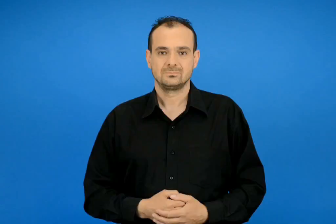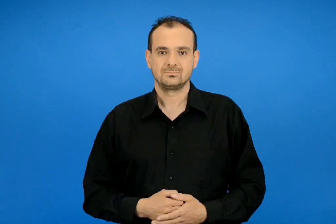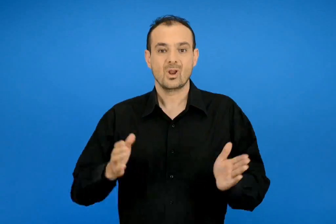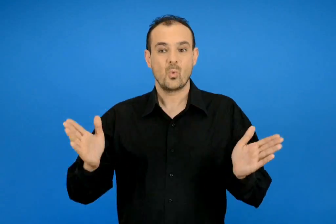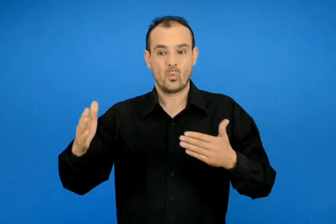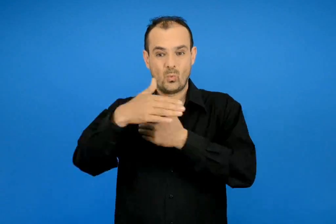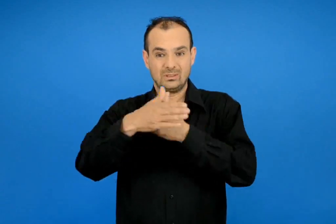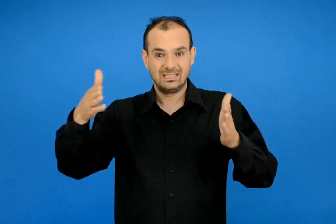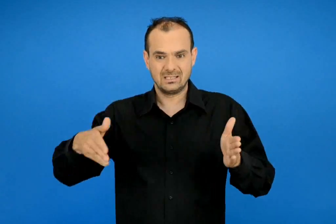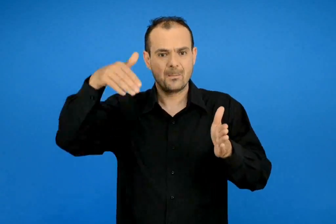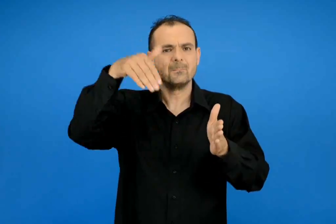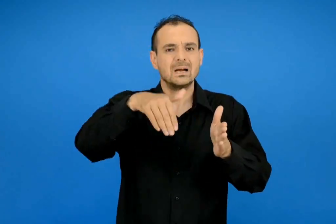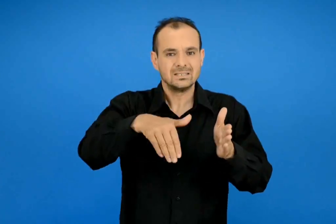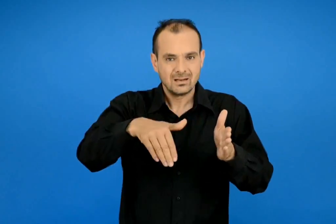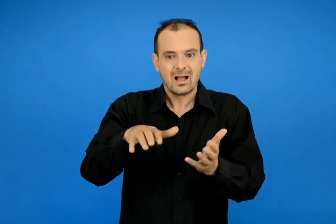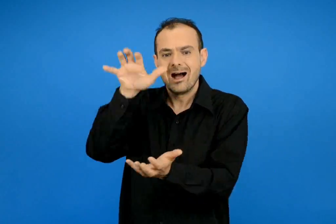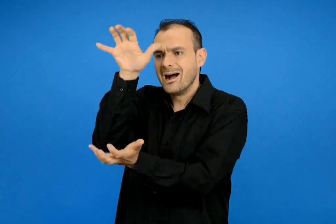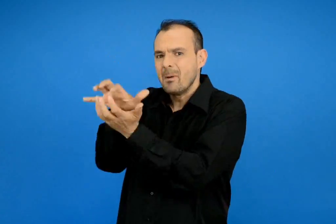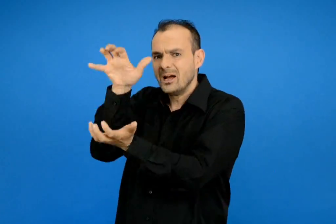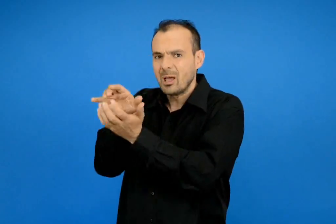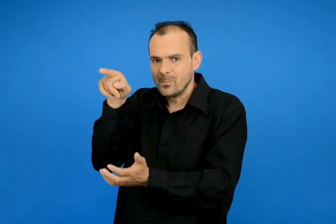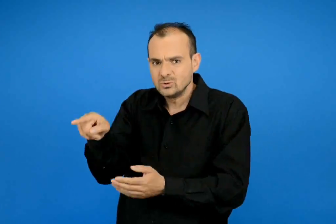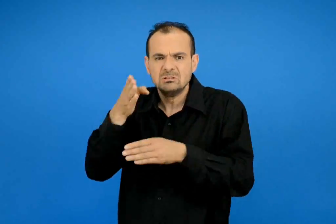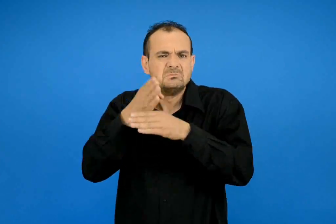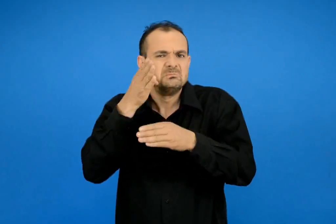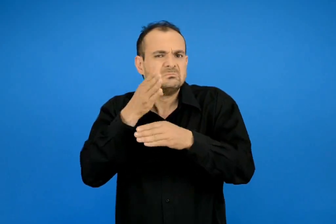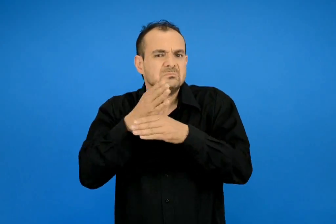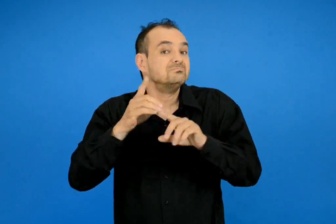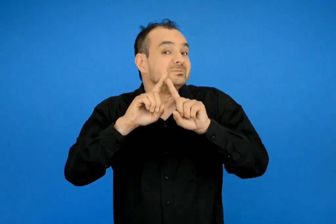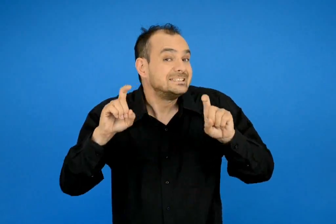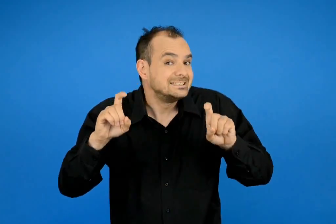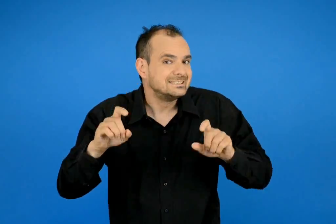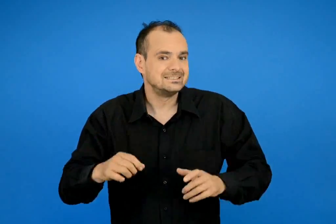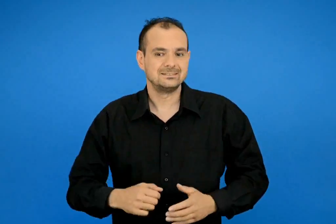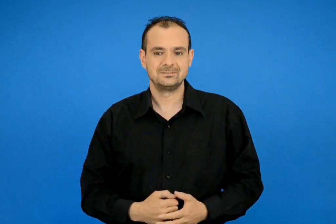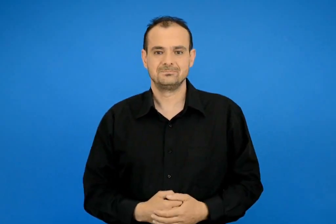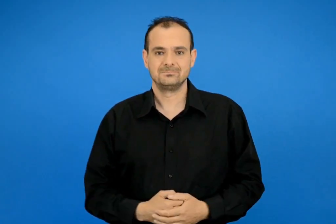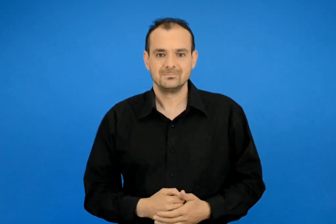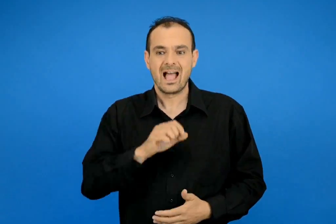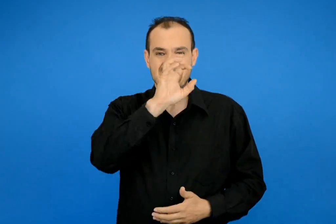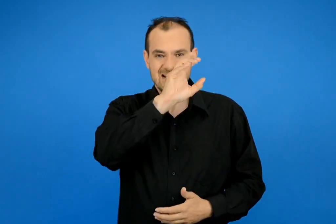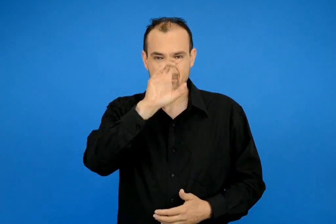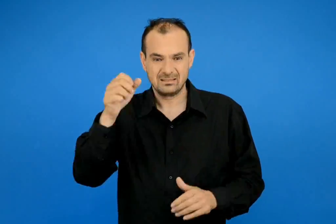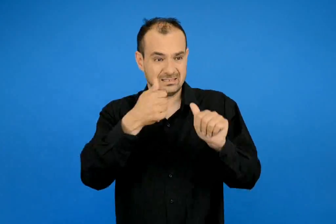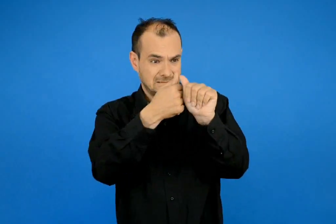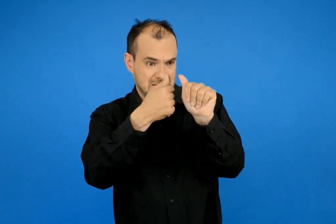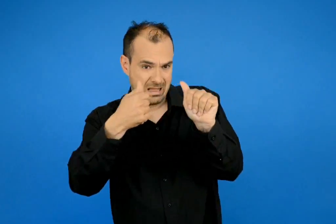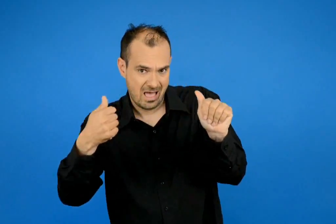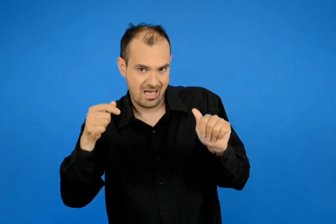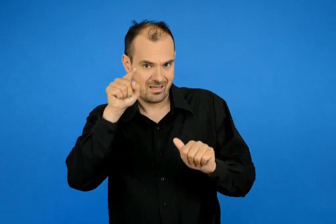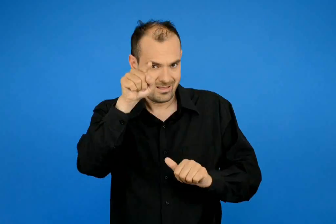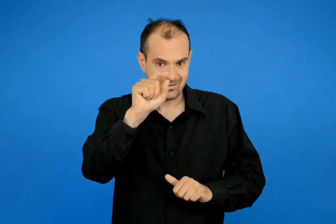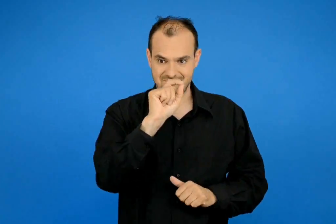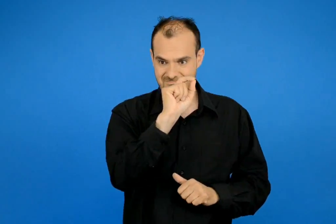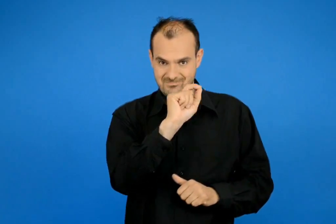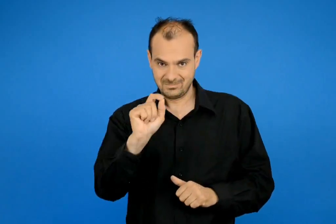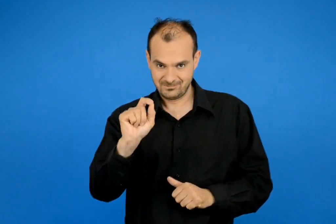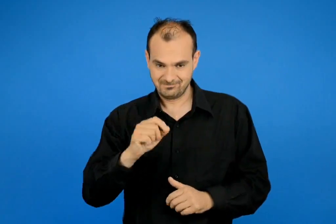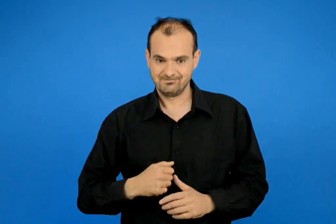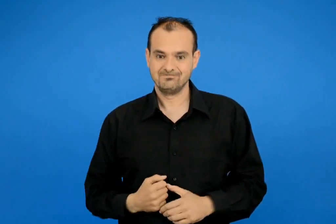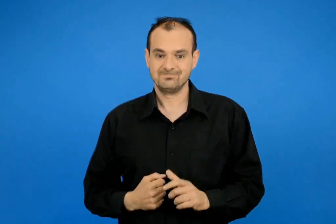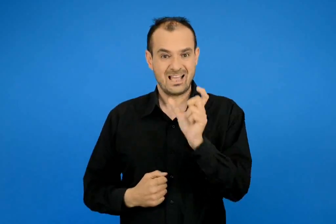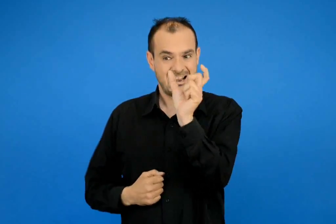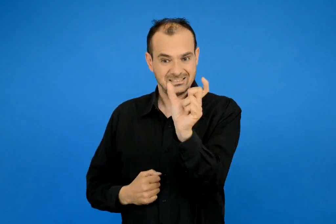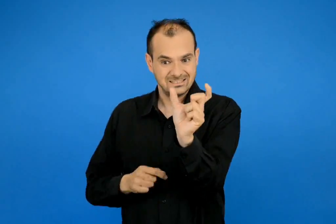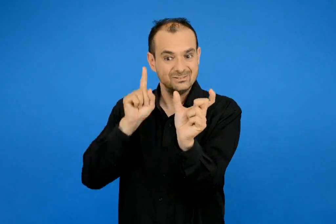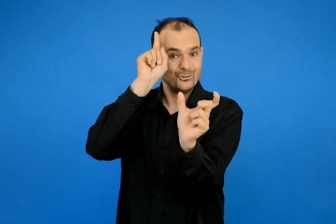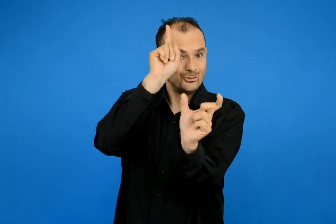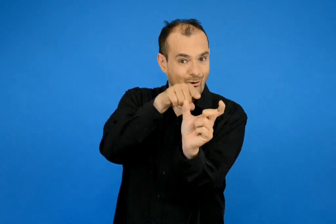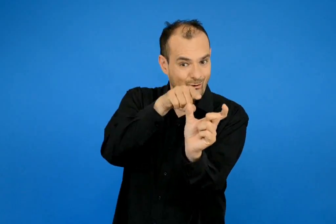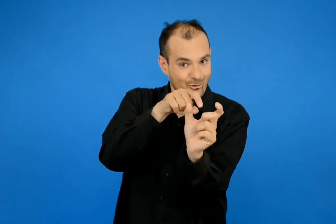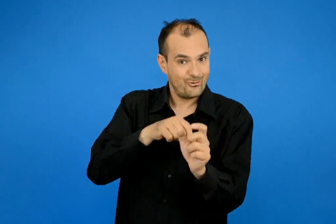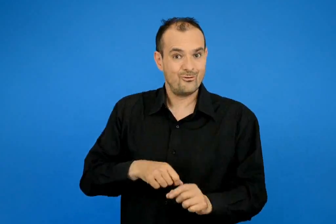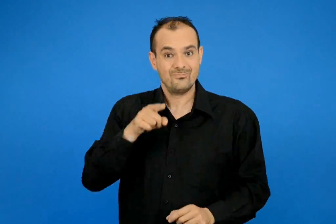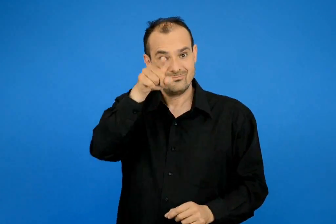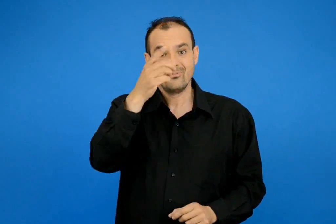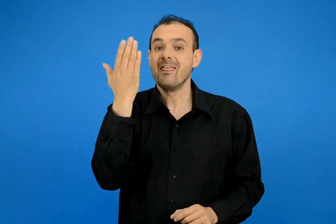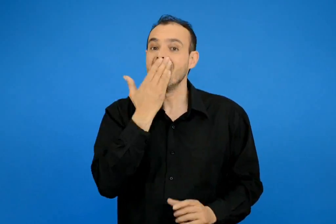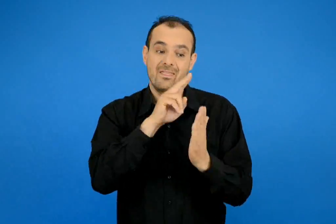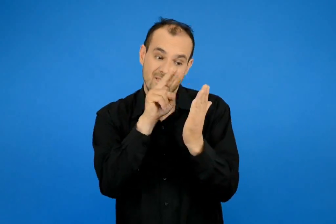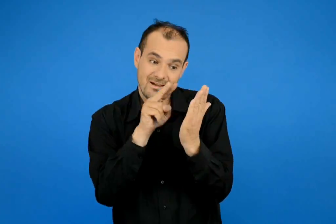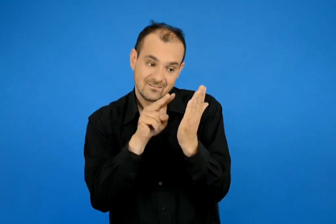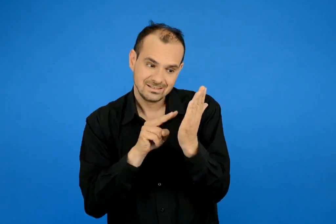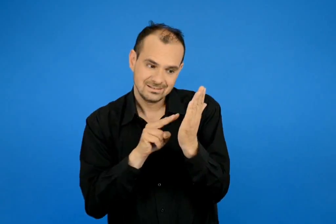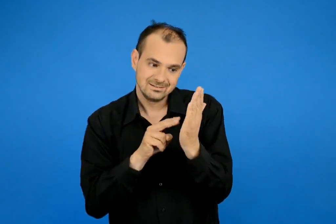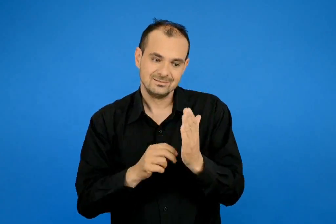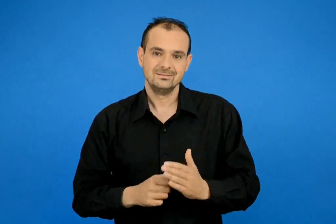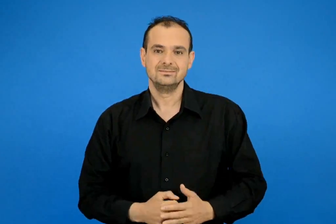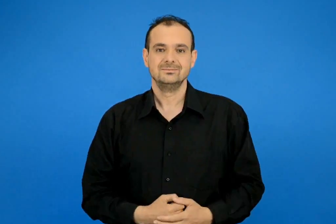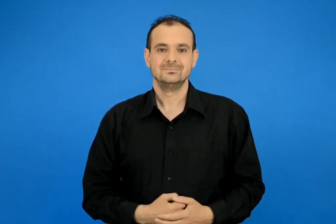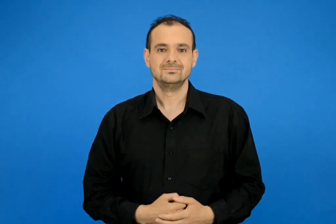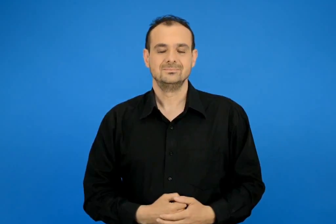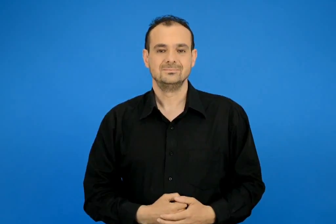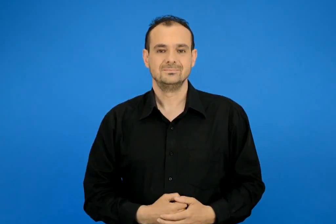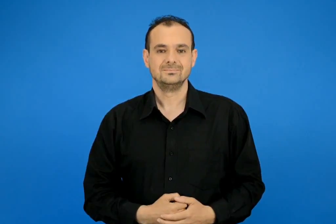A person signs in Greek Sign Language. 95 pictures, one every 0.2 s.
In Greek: τι κρύβει ο ιπποπόταμος μέσα στο κουτί ; γράψε τα γράμματα στη σειρά βάλε τόνο στη λέξη και διάβασε
